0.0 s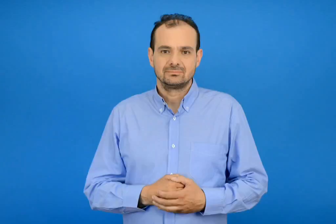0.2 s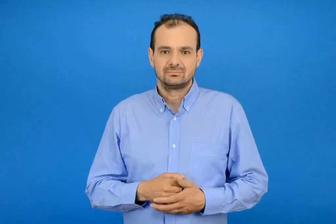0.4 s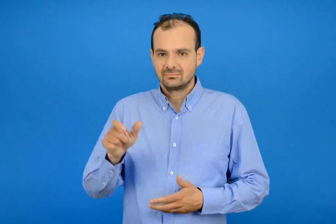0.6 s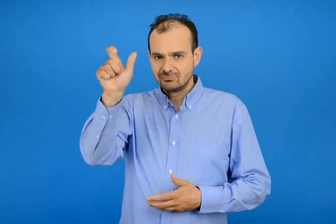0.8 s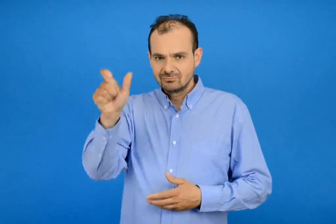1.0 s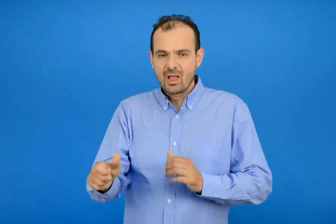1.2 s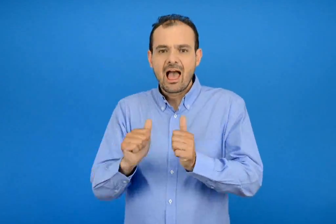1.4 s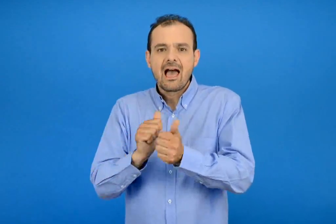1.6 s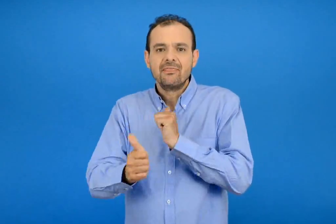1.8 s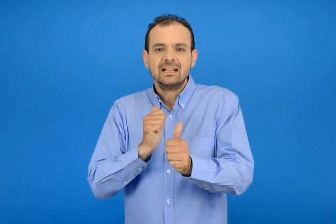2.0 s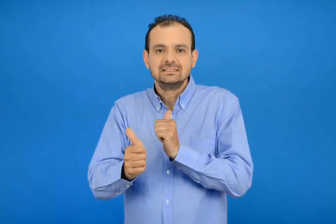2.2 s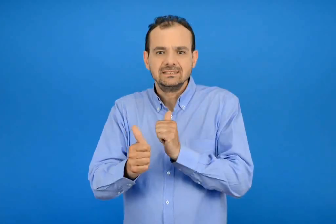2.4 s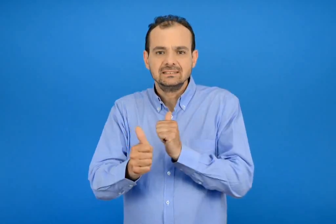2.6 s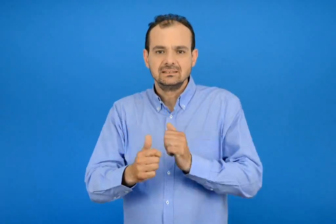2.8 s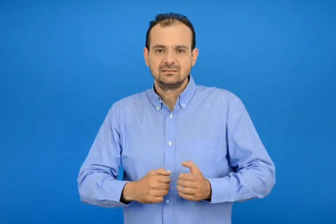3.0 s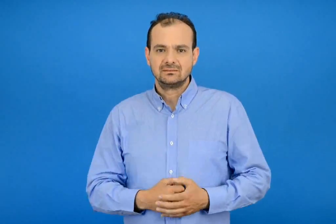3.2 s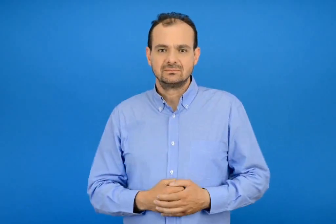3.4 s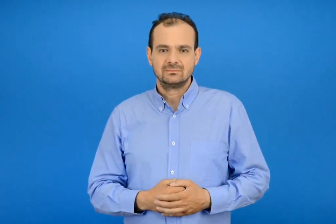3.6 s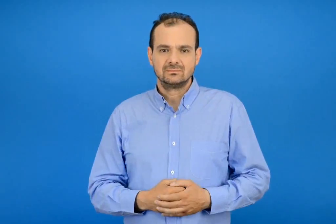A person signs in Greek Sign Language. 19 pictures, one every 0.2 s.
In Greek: αθλητής
